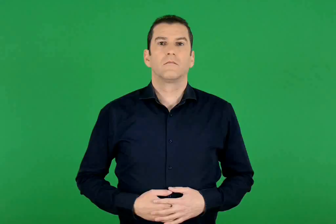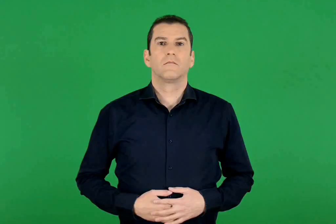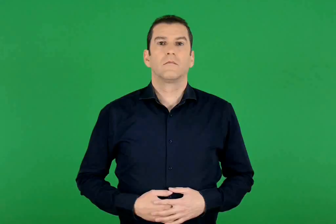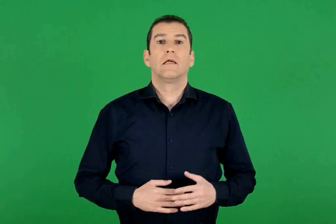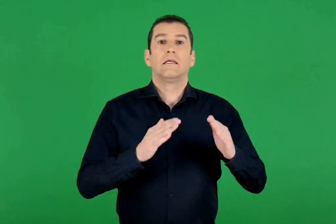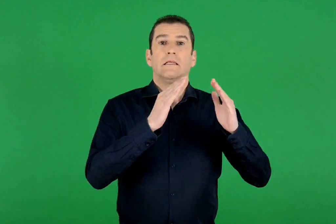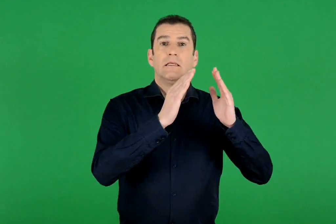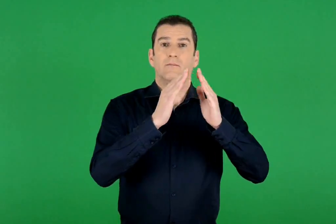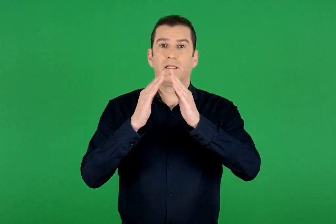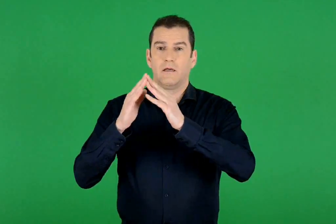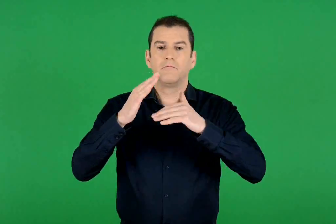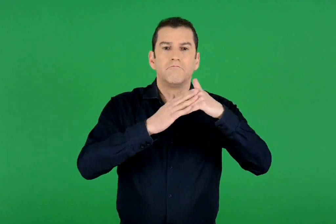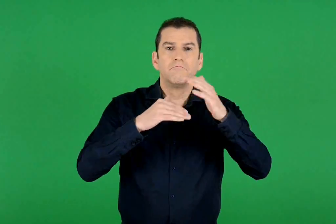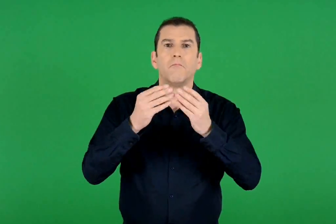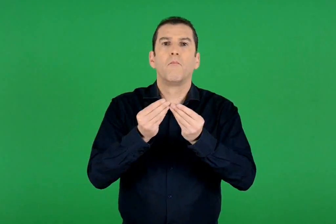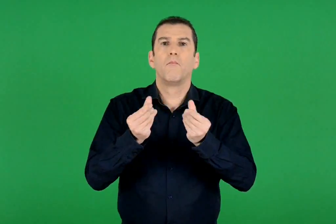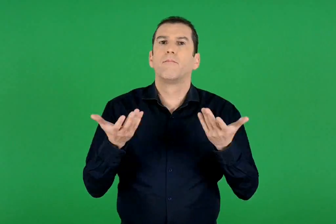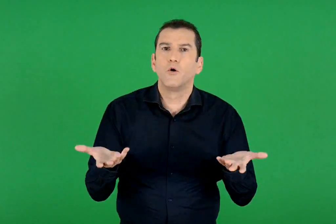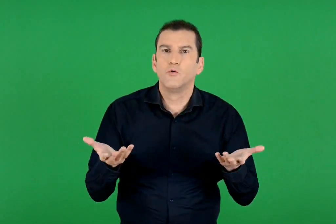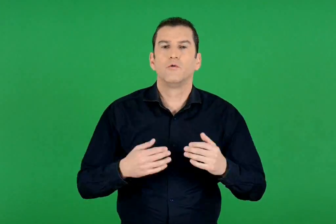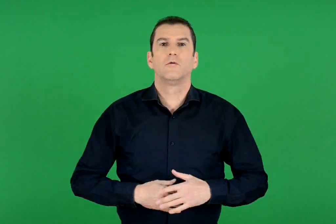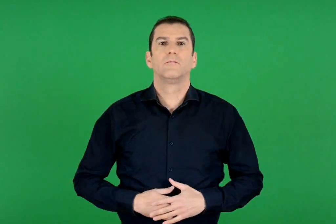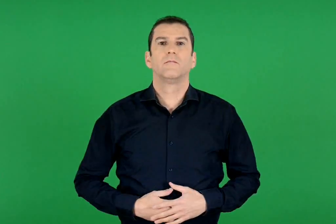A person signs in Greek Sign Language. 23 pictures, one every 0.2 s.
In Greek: πώς είναι χτισμένα τα σπίτια ;
